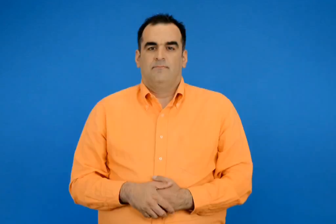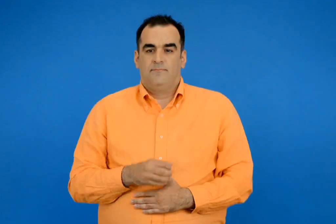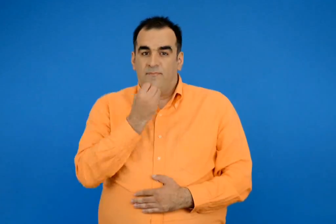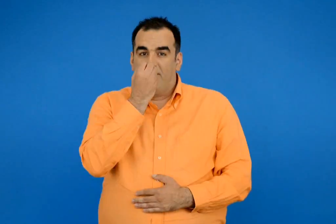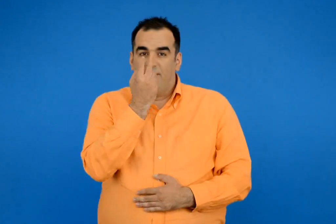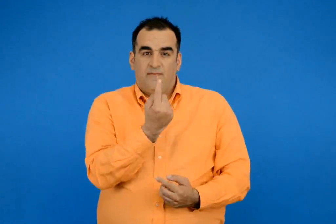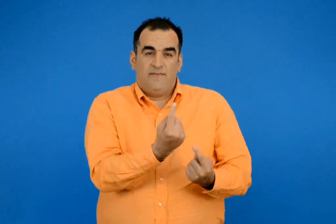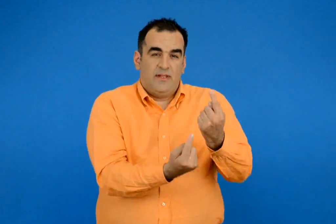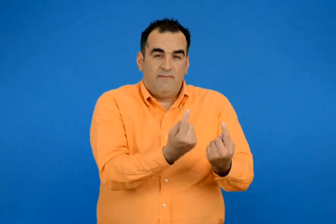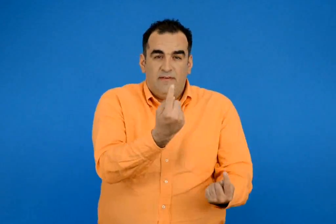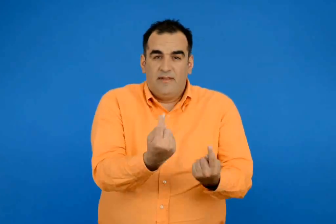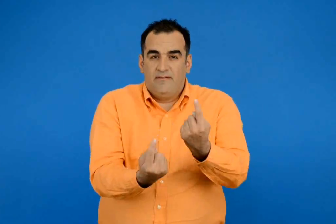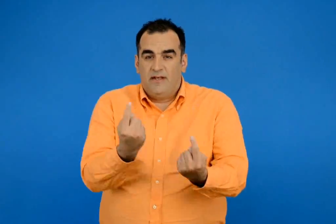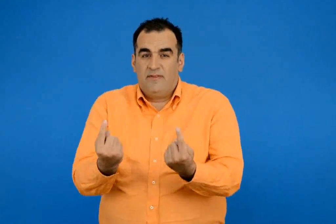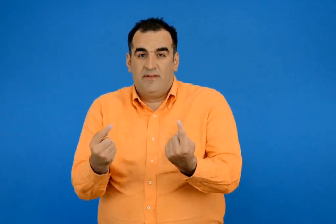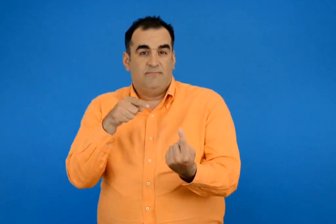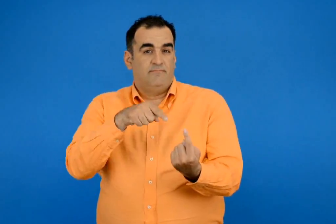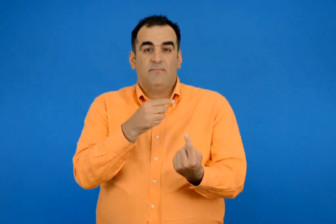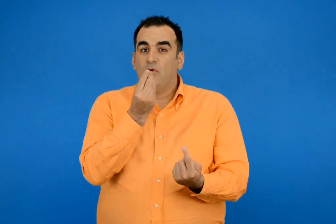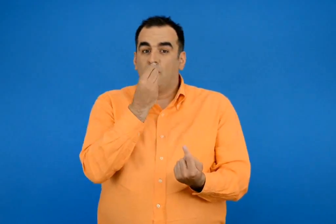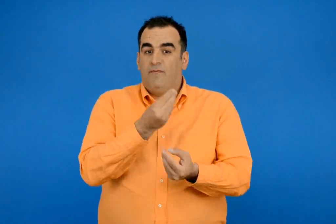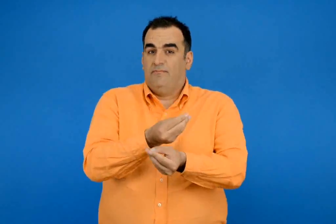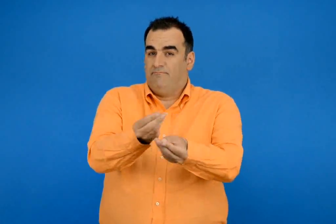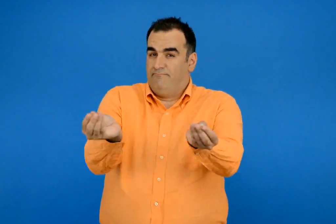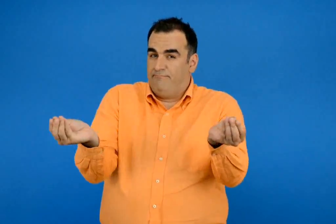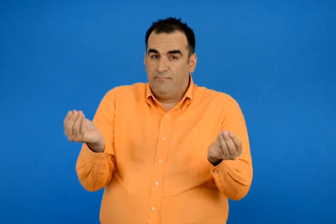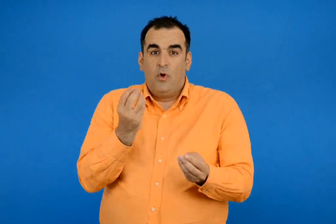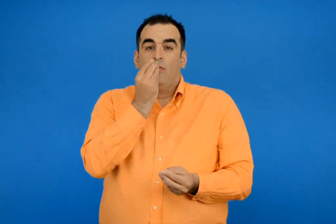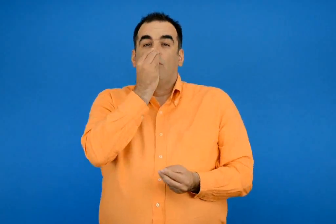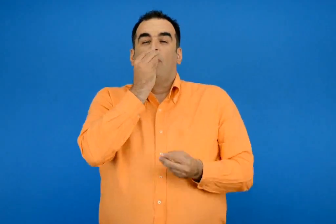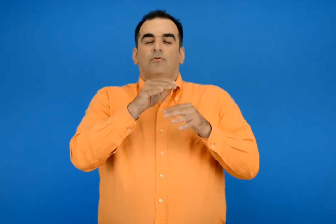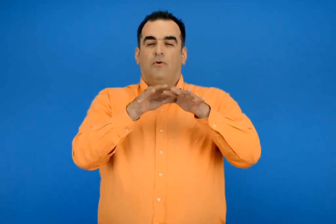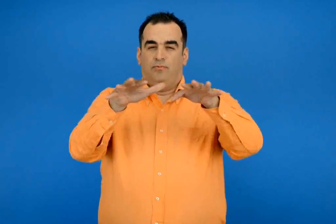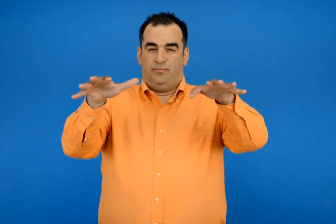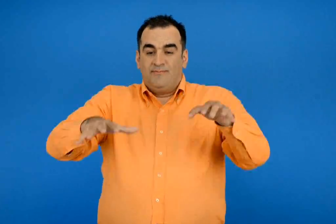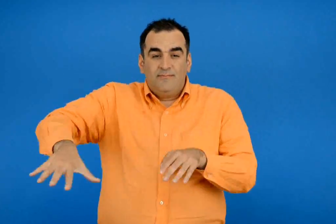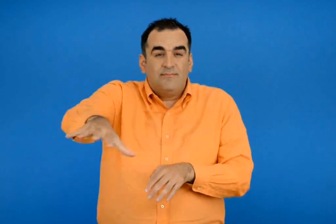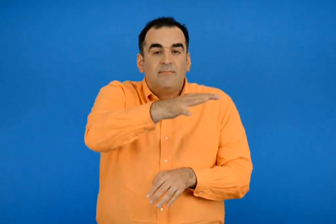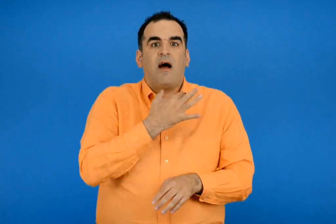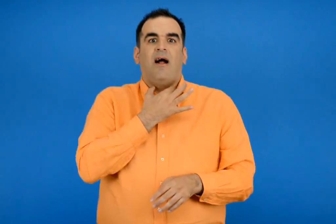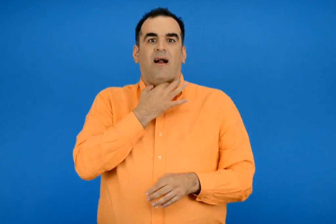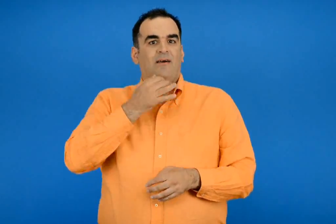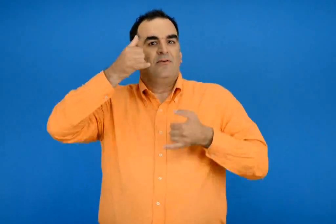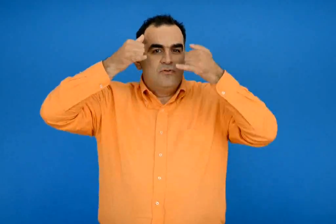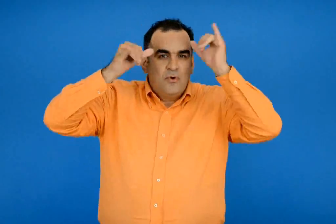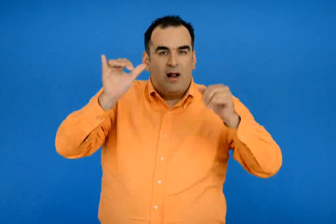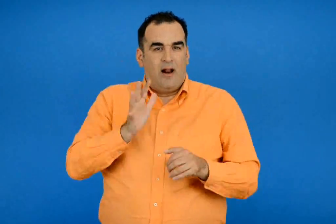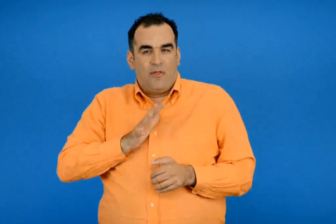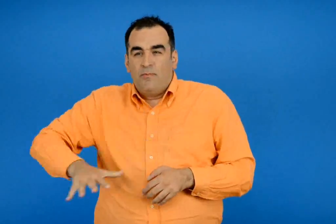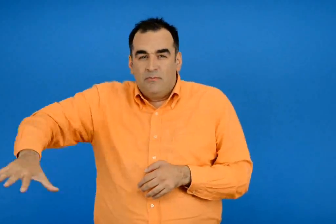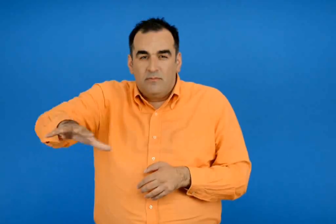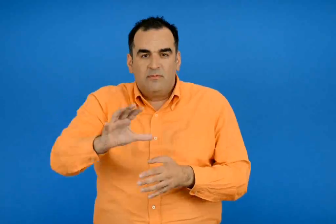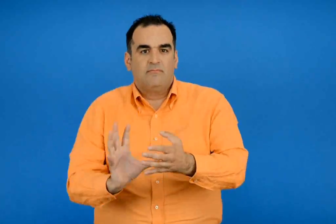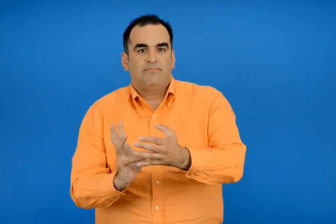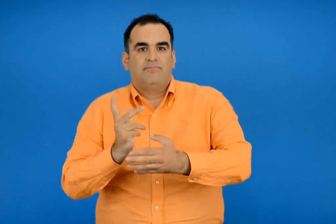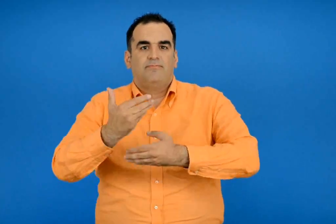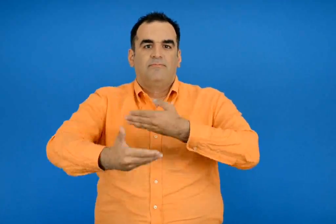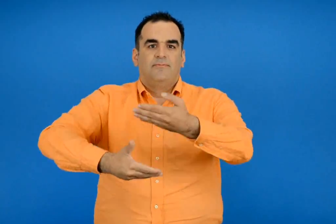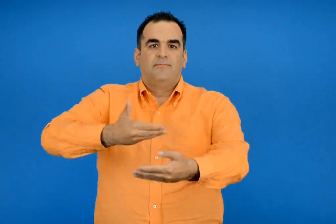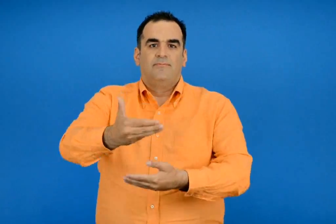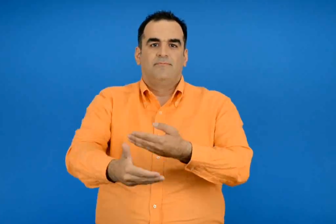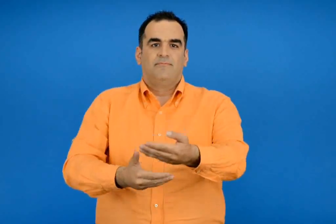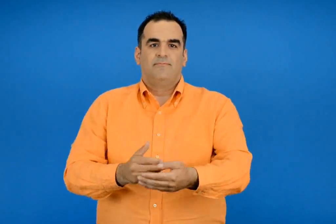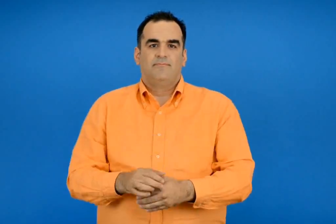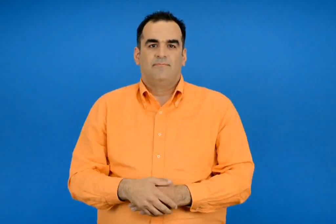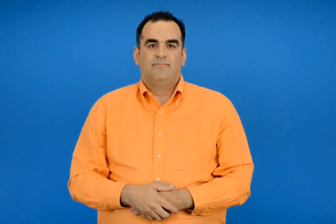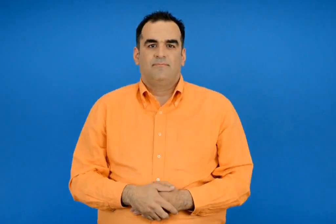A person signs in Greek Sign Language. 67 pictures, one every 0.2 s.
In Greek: τα φυτά δίνουν την τροφή και το οξυγονώσου χρειάζονται όλοι οι οργανισμοί για να ζήσουν
